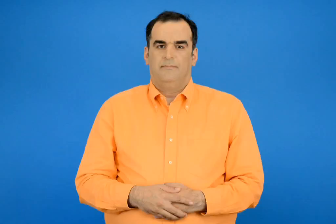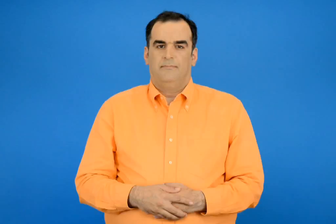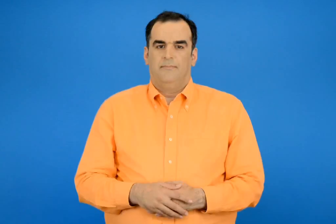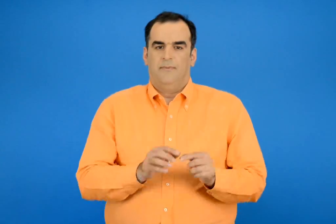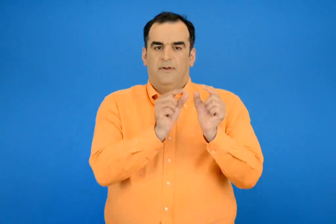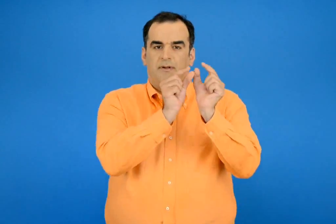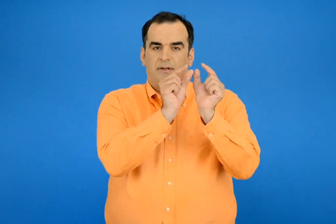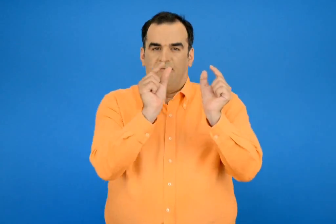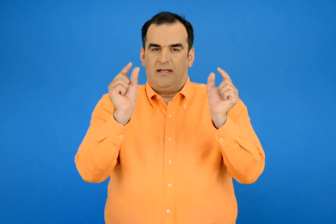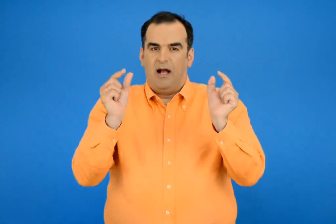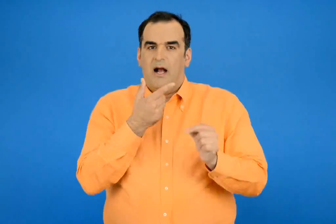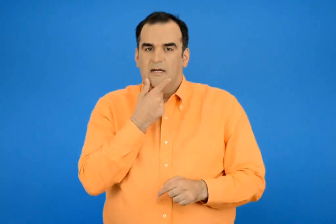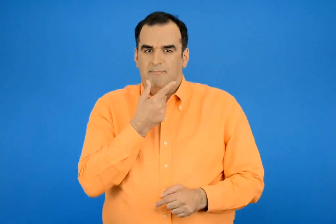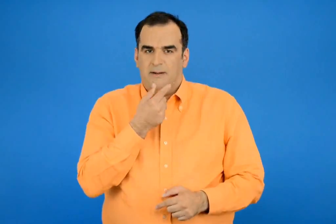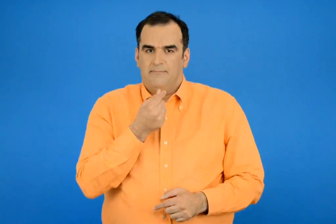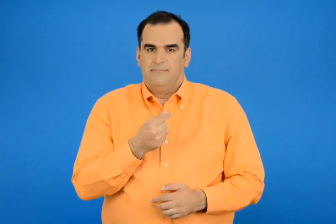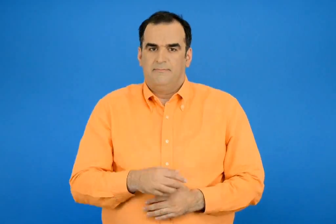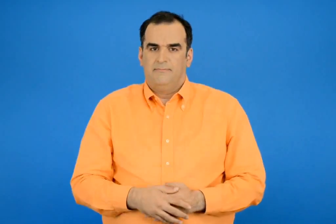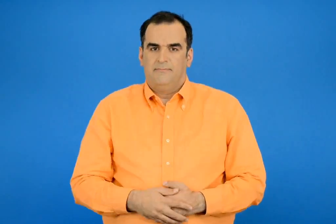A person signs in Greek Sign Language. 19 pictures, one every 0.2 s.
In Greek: άσπρα κυμάκια
